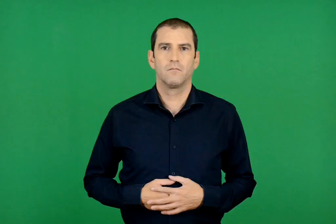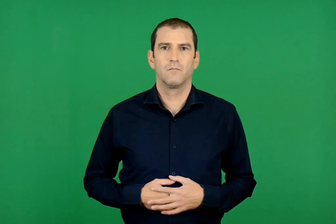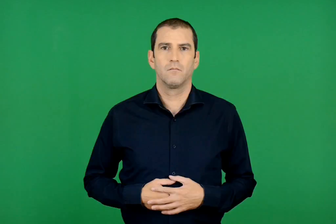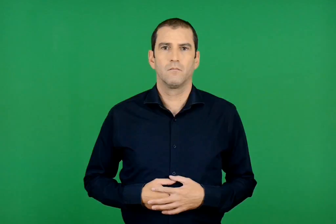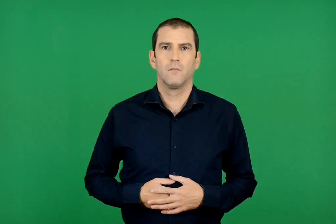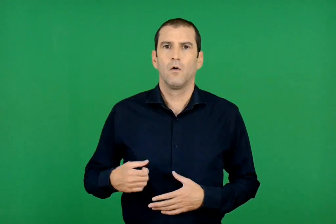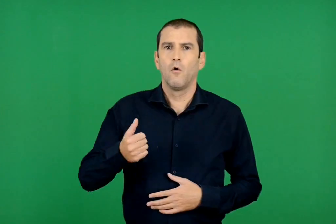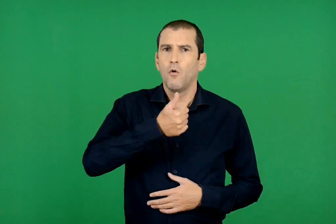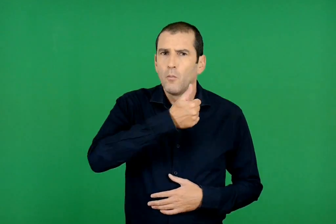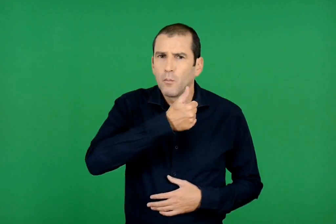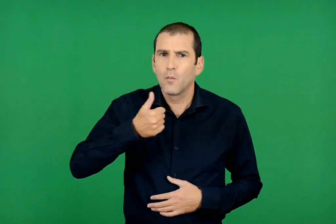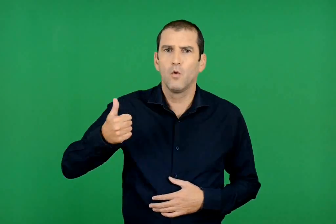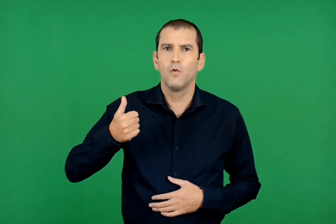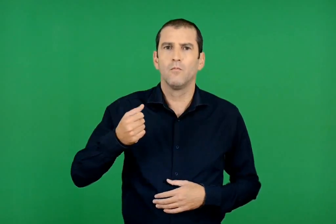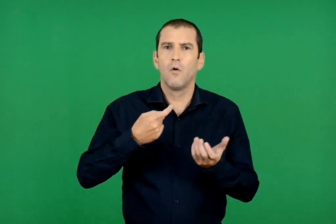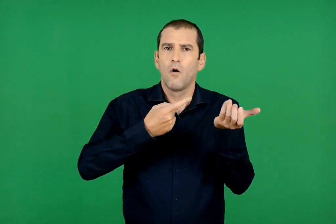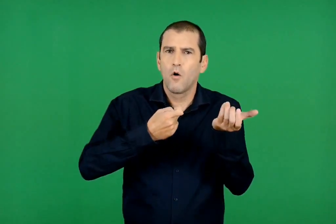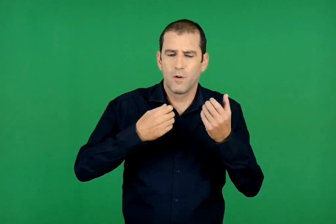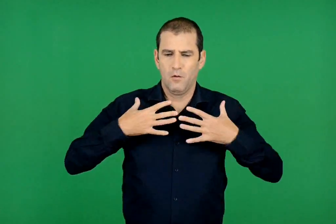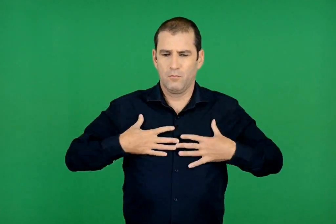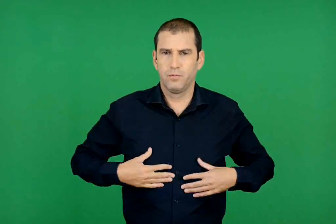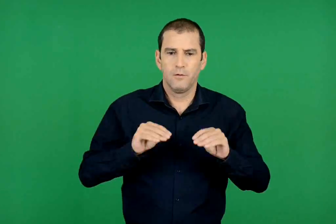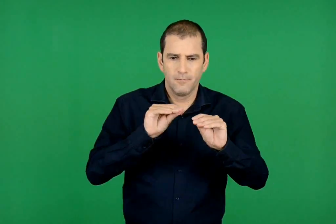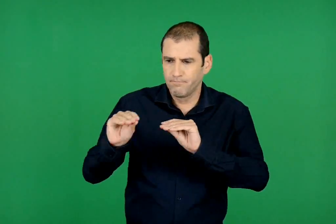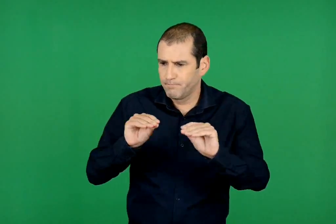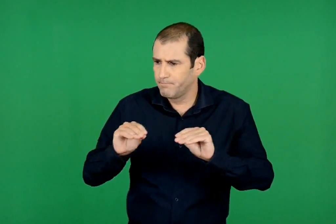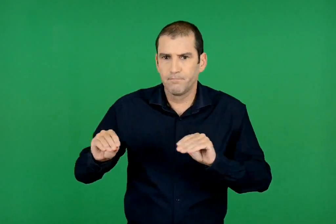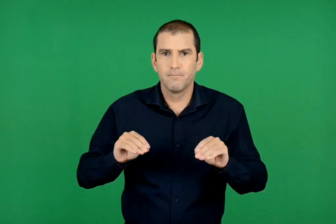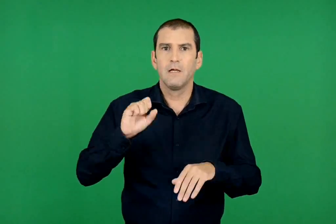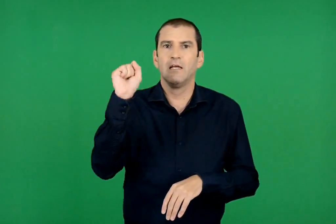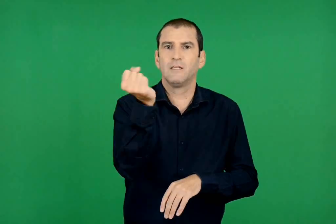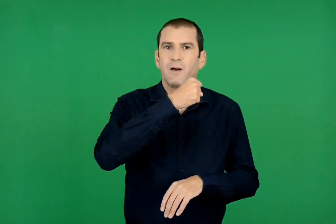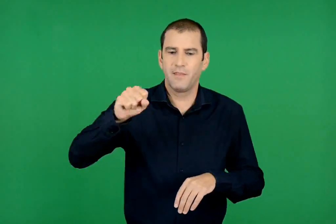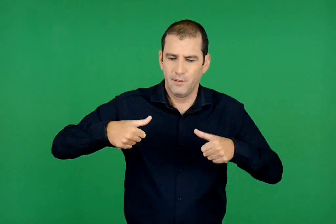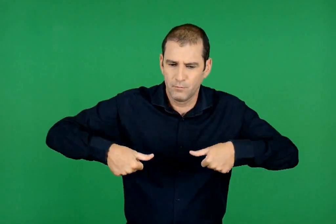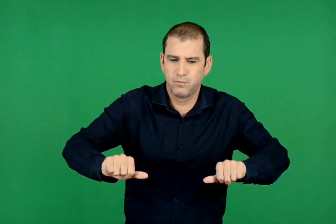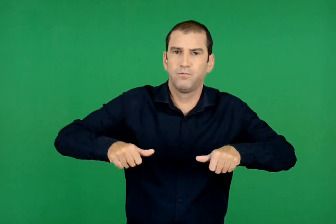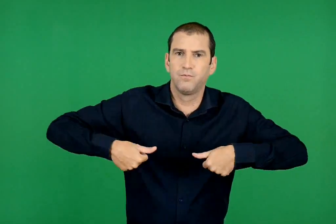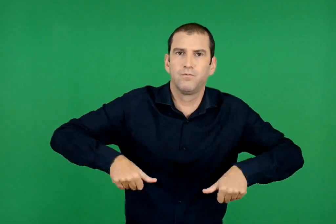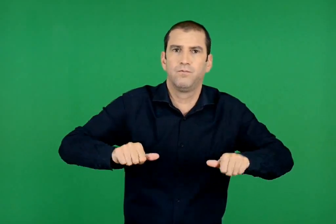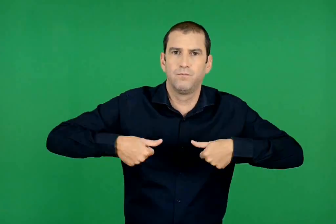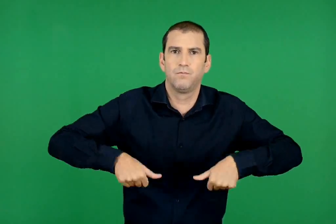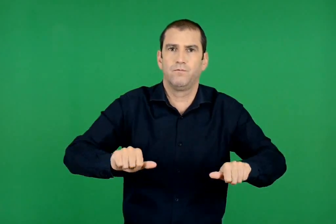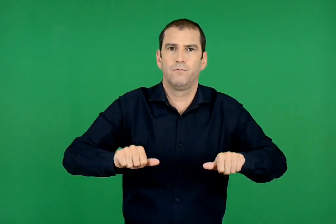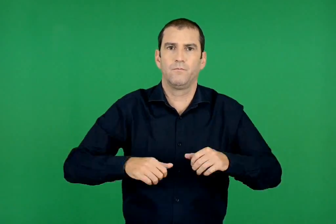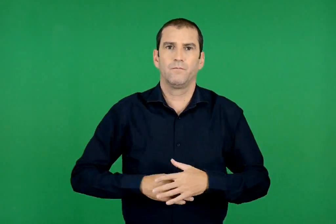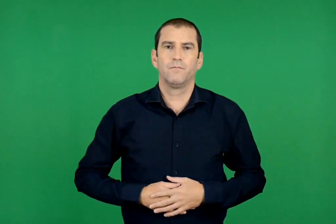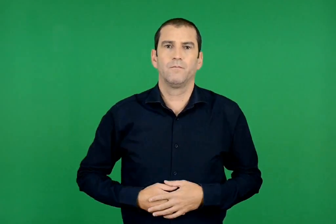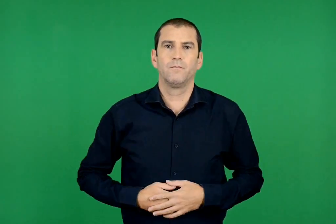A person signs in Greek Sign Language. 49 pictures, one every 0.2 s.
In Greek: μόνα τα άρματα συγύραγε και το σπαθί τροχάει
